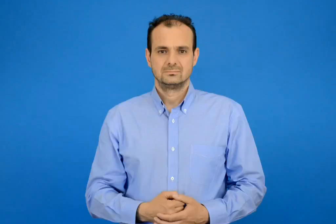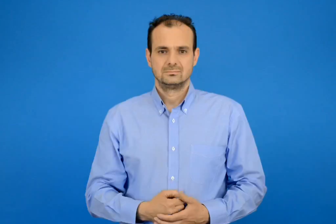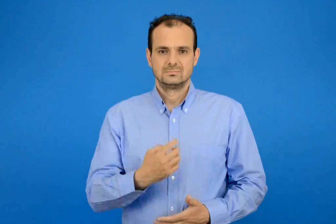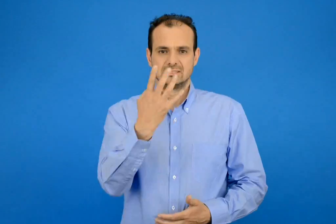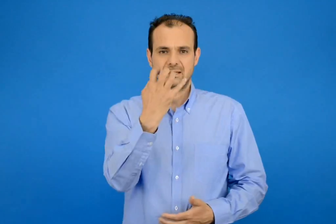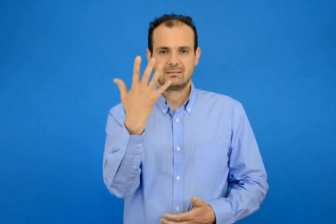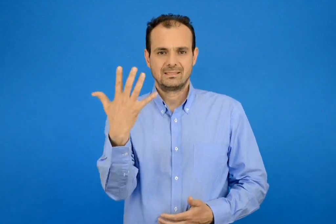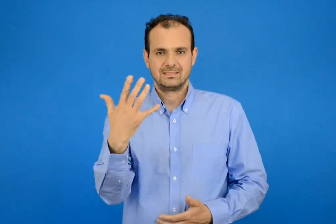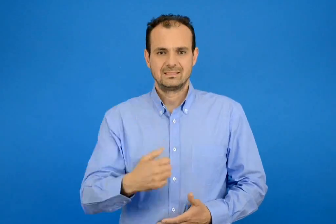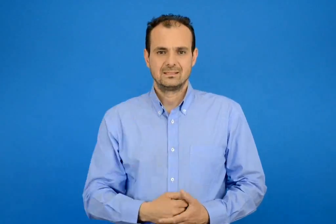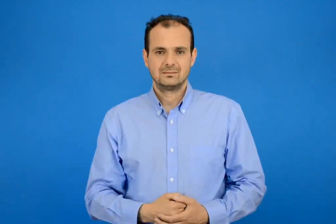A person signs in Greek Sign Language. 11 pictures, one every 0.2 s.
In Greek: σαράντα πέντε
